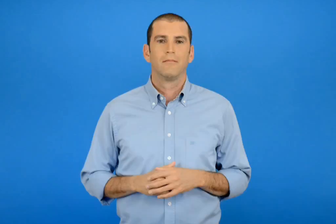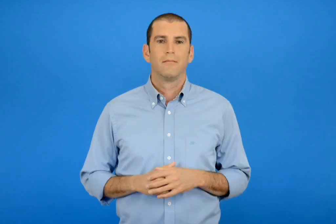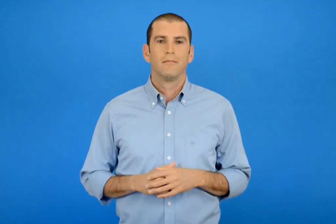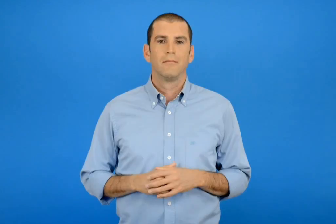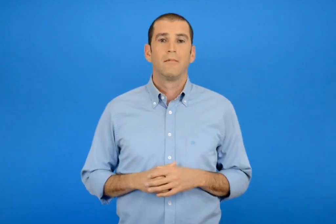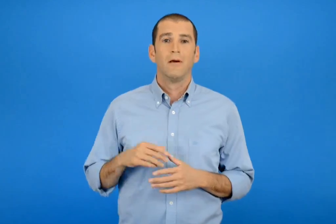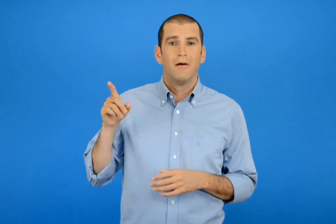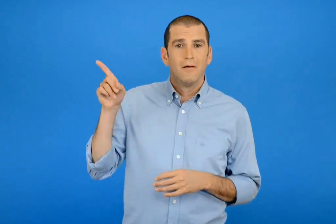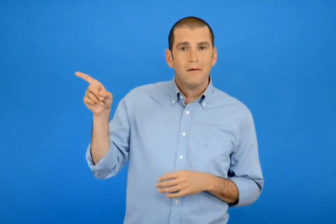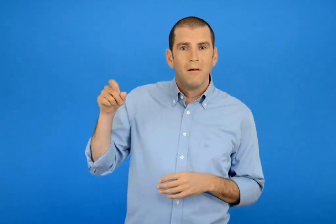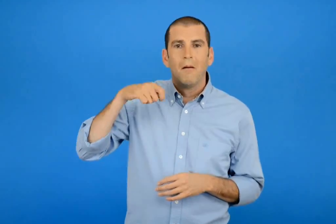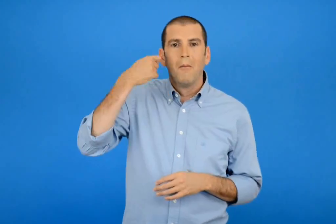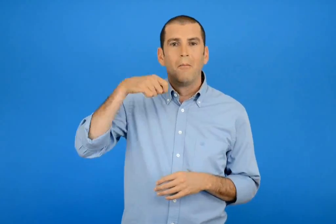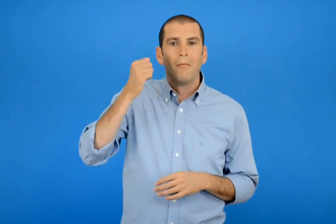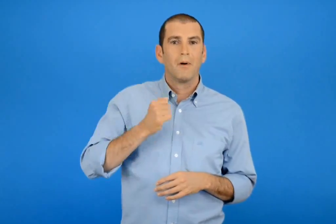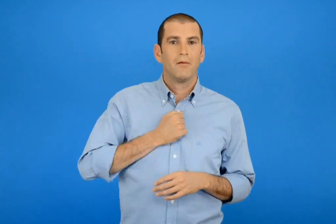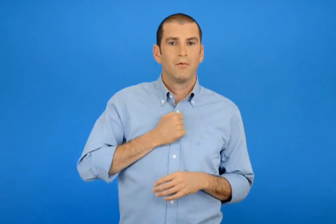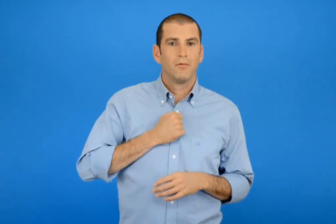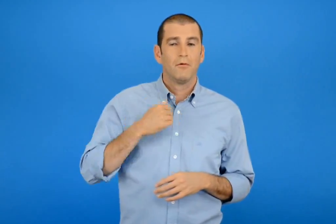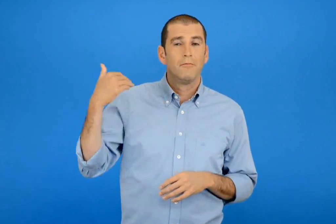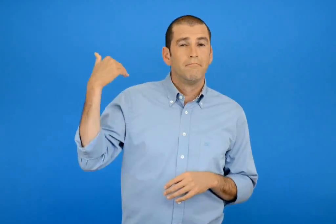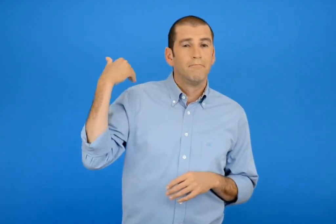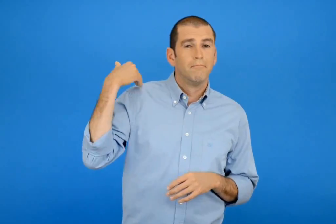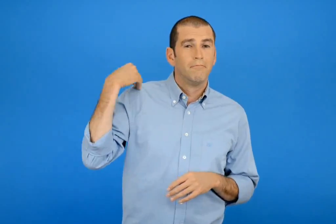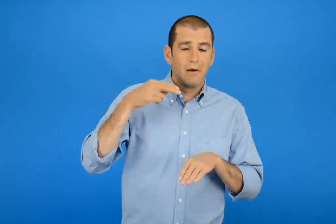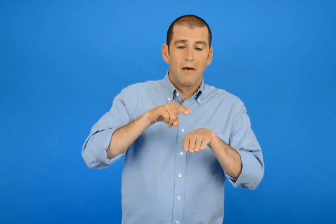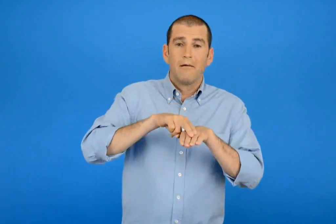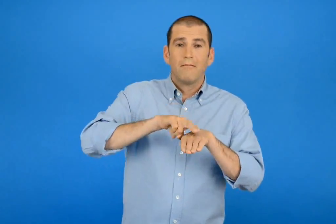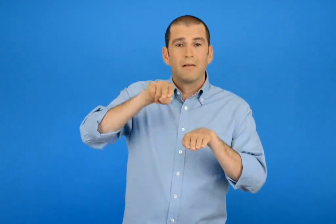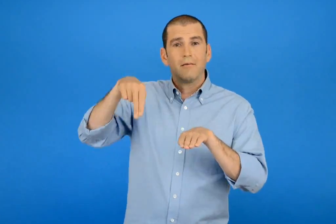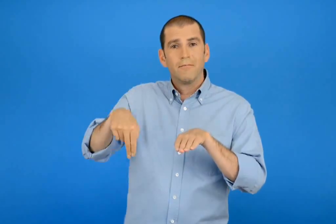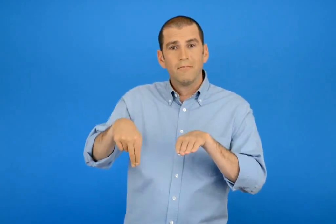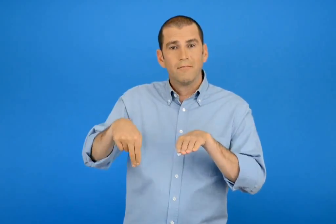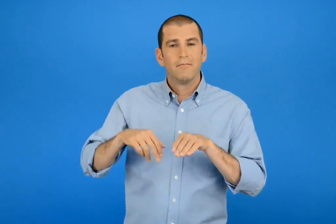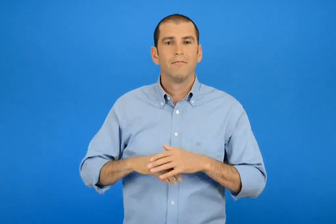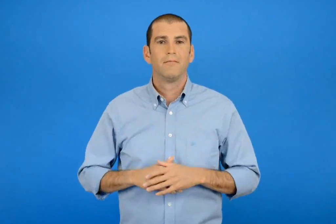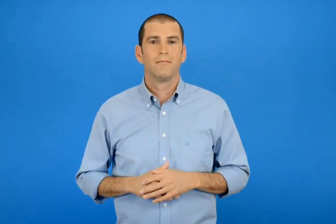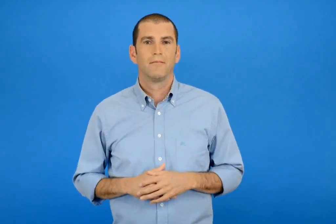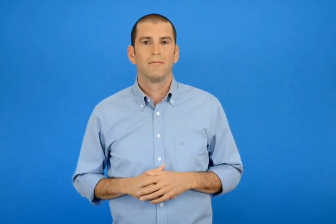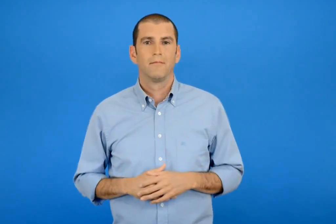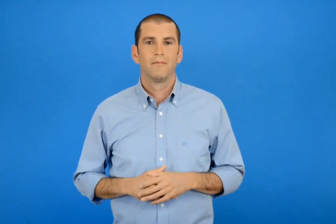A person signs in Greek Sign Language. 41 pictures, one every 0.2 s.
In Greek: ήτανε η μάνουλα μου για σήκω από το κρεβάτι
